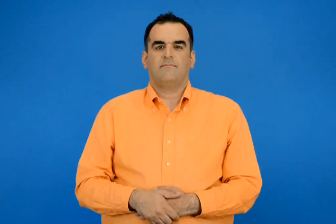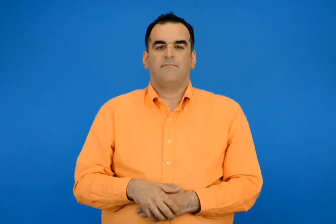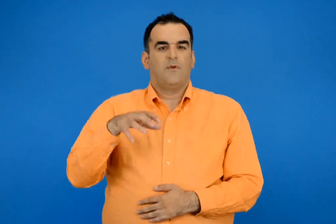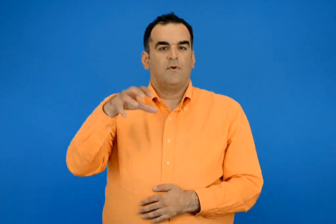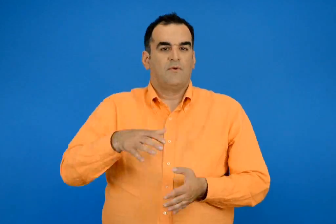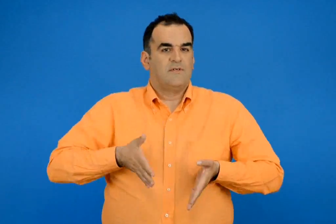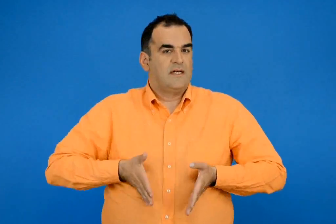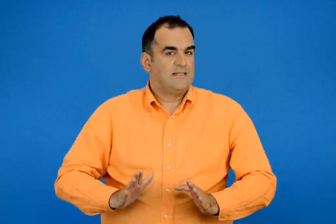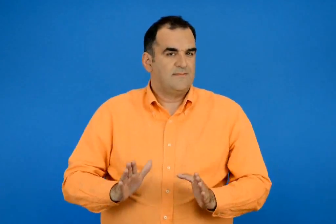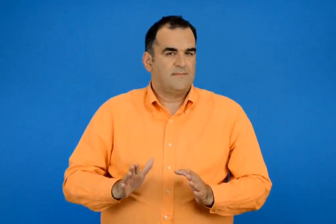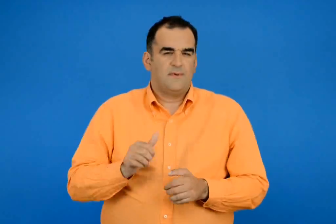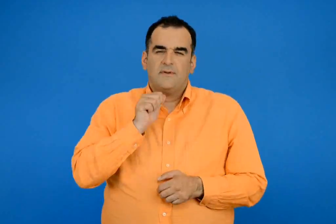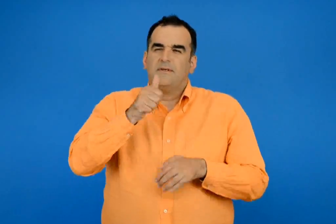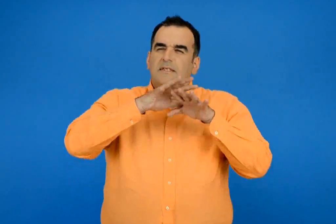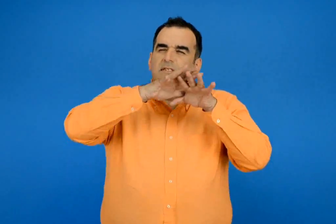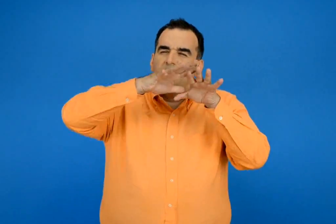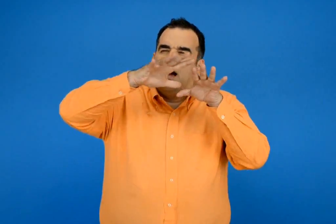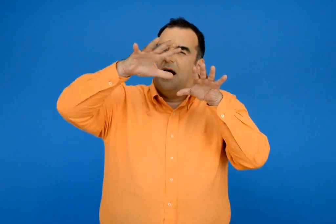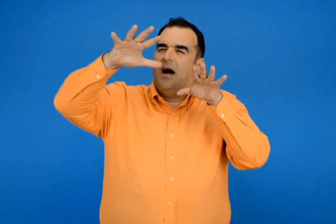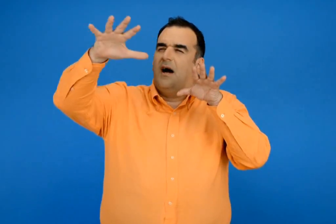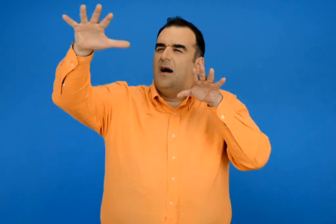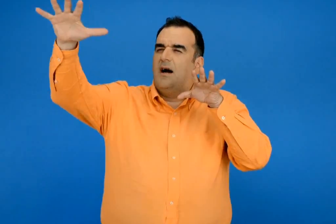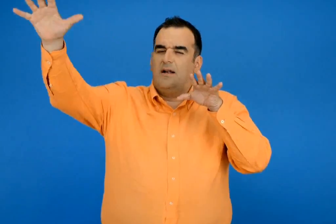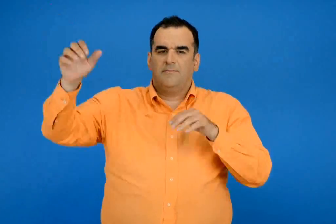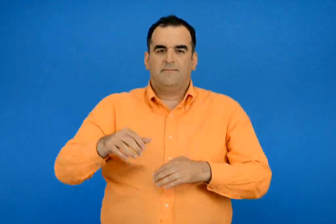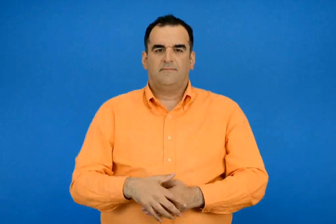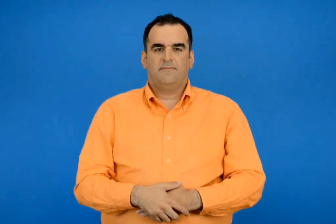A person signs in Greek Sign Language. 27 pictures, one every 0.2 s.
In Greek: τόπος γέννησης συμπάν
